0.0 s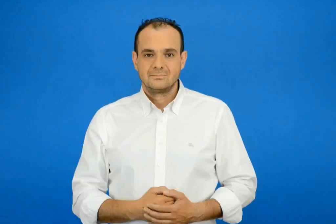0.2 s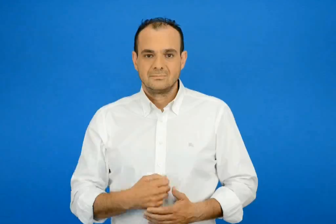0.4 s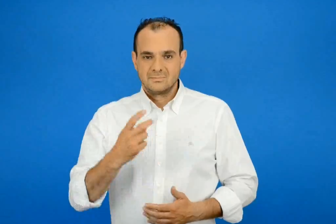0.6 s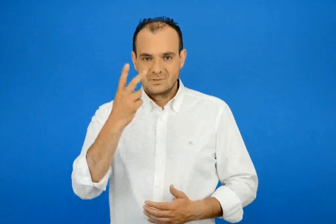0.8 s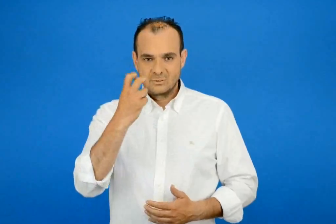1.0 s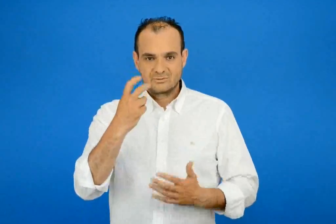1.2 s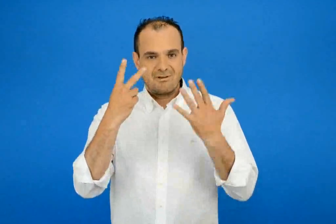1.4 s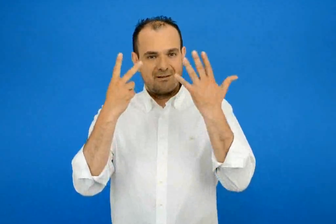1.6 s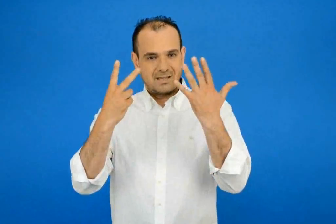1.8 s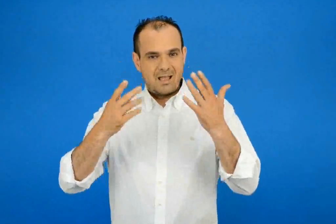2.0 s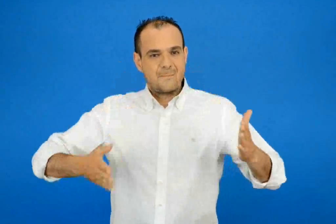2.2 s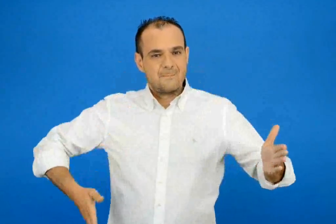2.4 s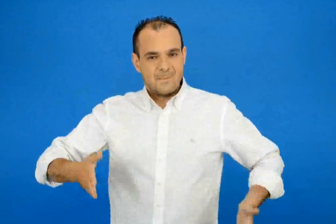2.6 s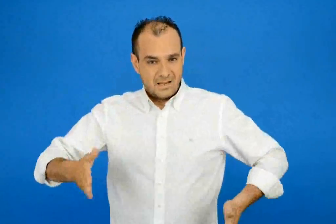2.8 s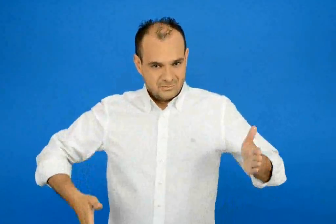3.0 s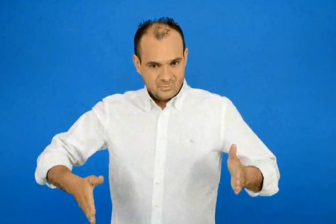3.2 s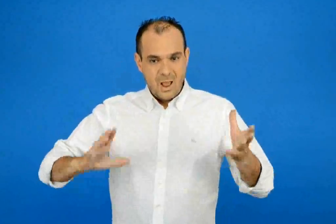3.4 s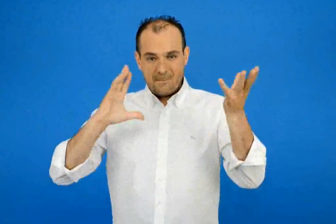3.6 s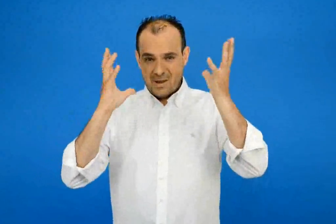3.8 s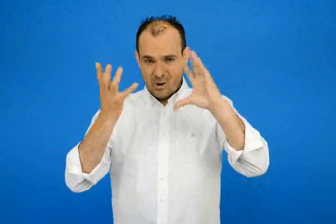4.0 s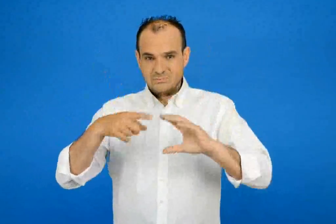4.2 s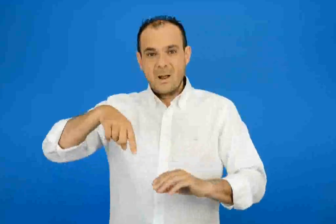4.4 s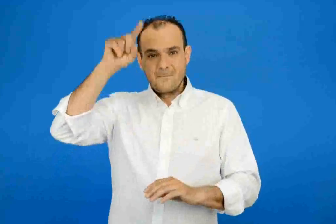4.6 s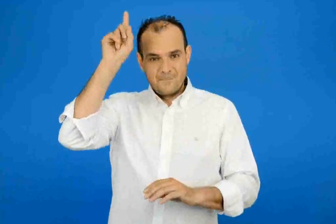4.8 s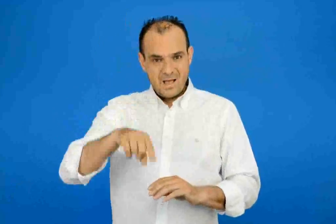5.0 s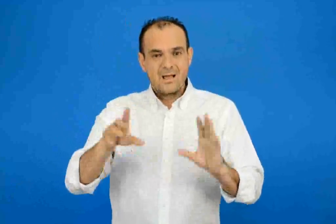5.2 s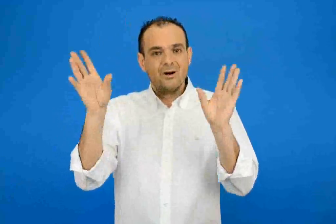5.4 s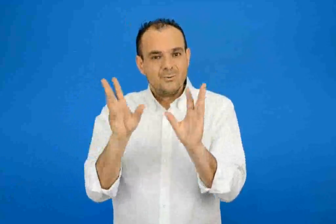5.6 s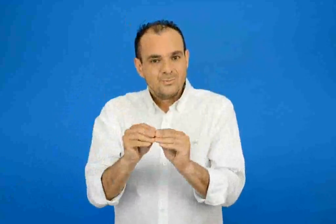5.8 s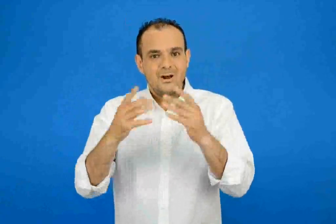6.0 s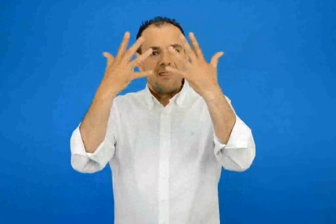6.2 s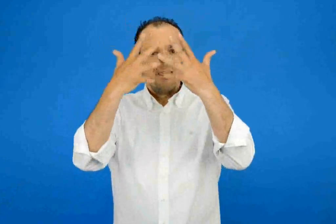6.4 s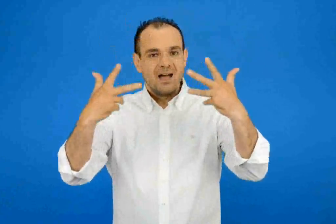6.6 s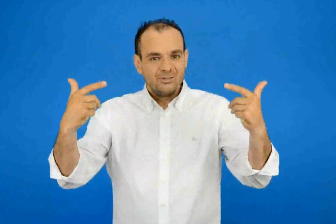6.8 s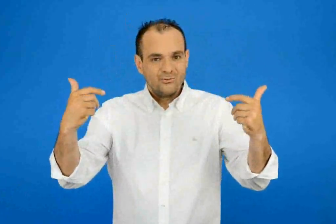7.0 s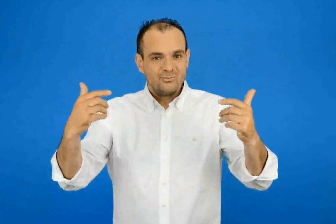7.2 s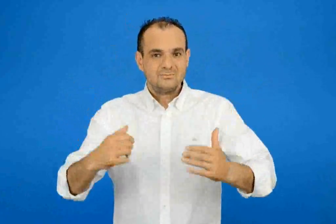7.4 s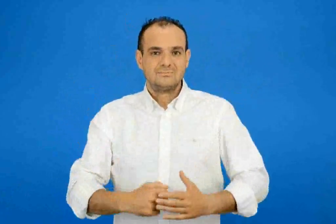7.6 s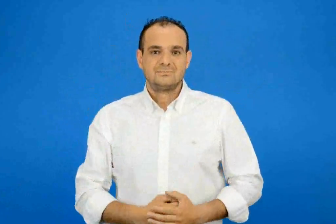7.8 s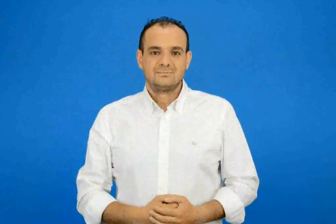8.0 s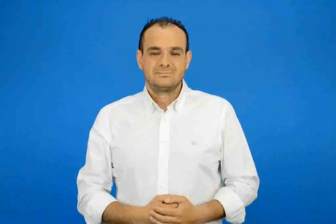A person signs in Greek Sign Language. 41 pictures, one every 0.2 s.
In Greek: 27/3 π η παγκόσμια ημέρα θέατρου
